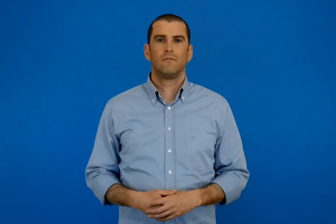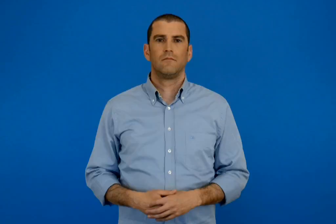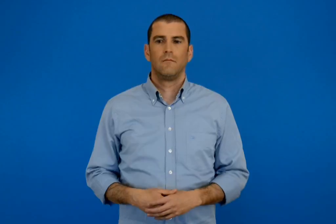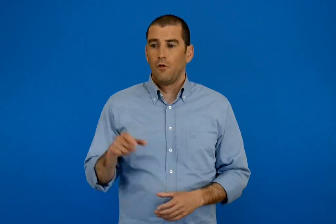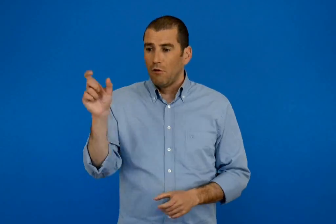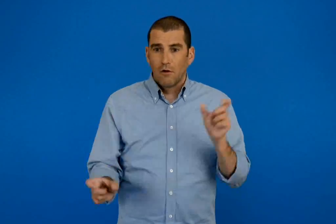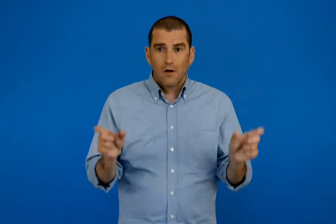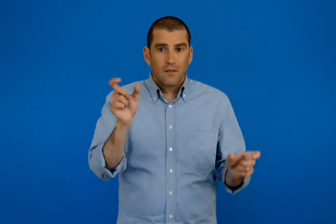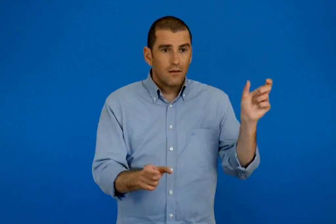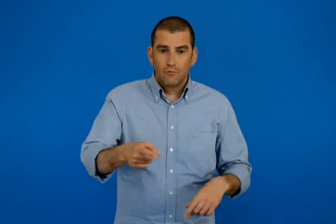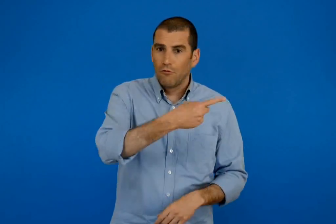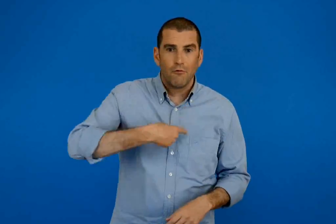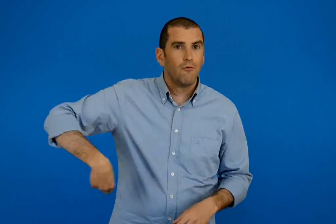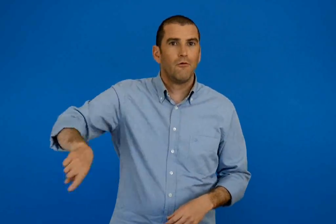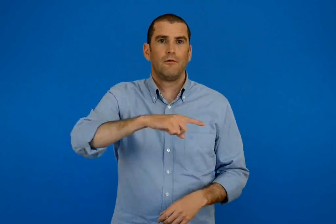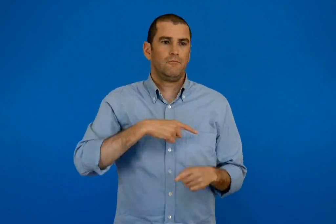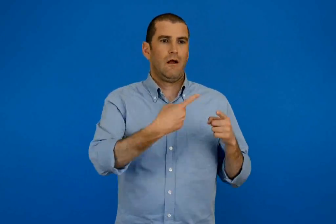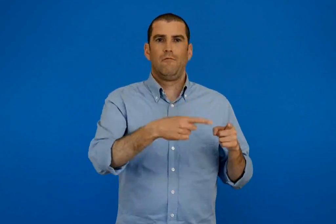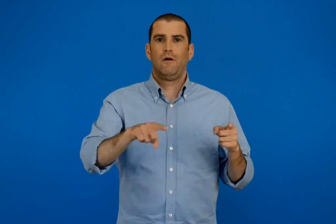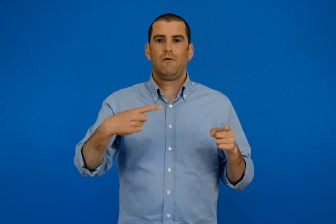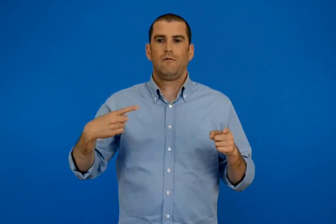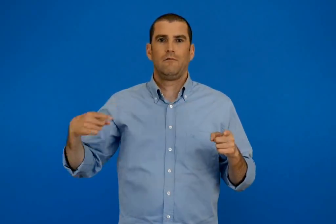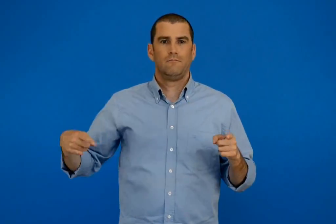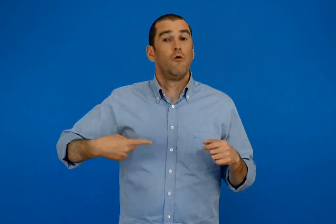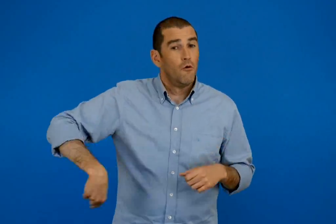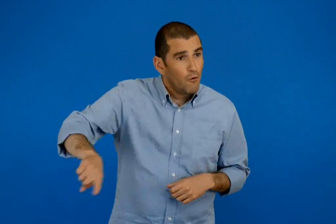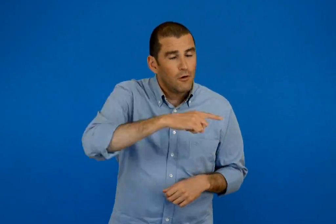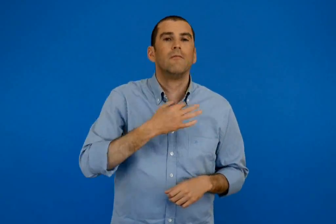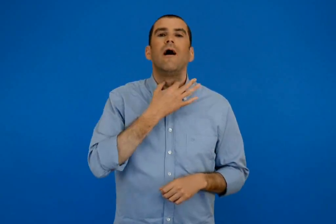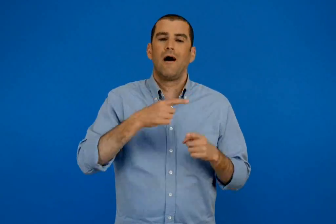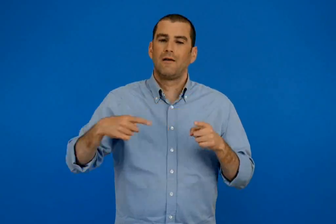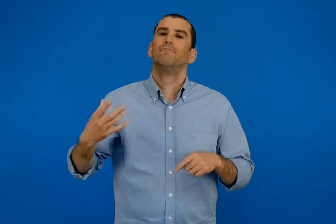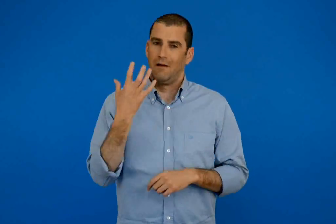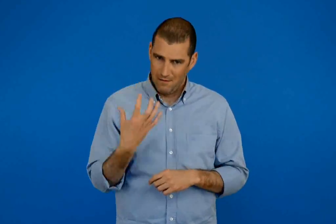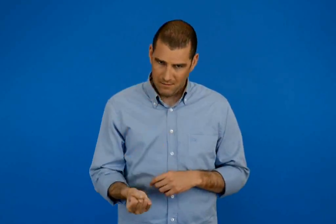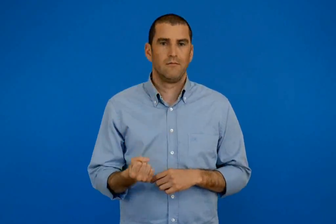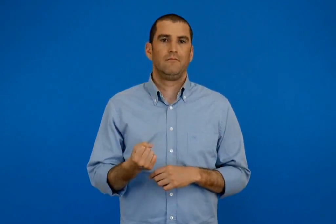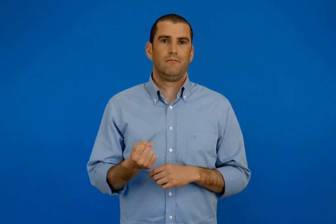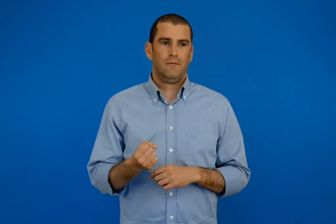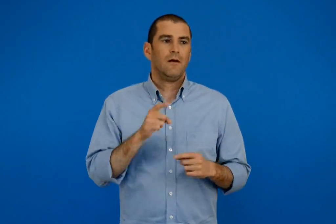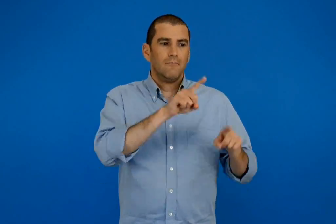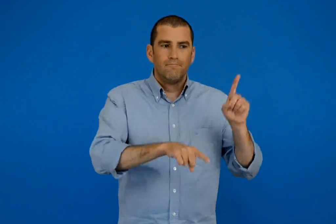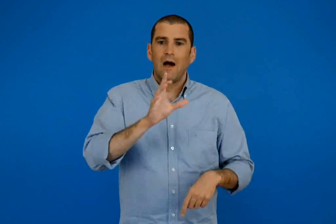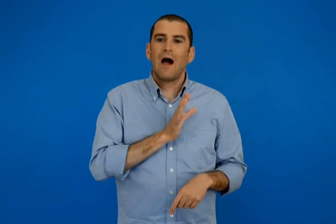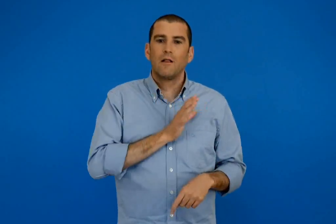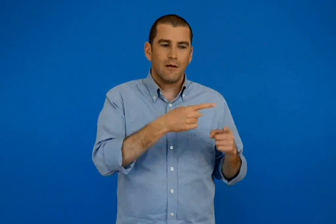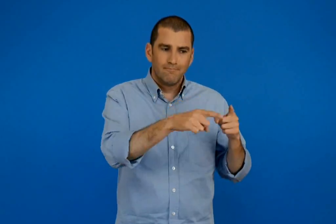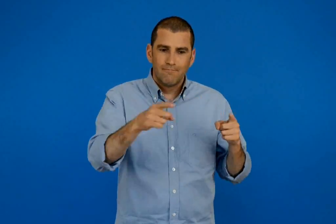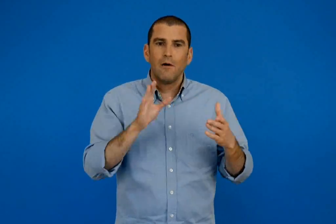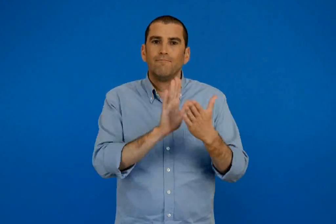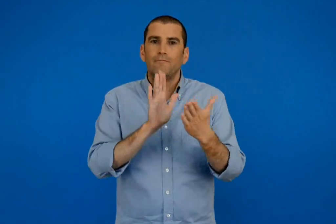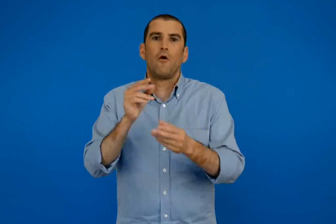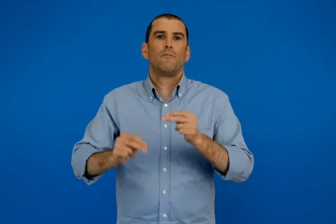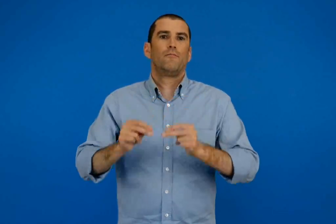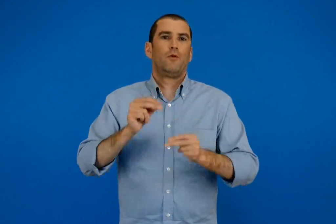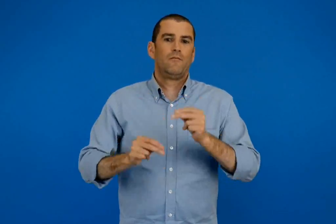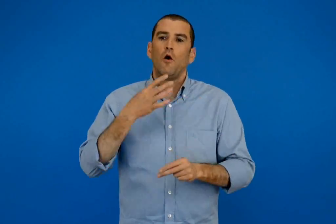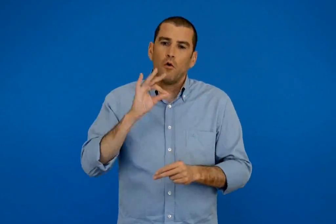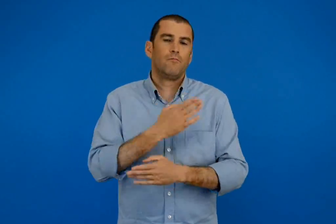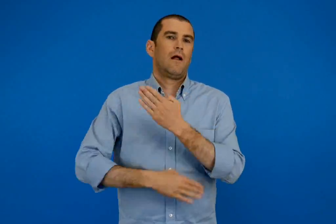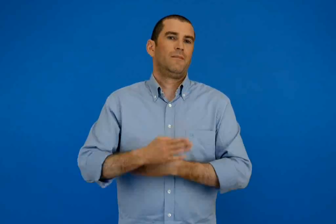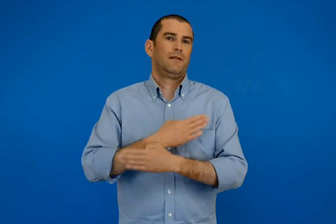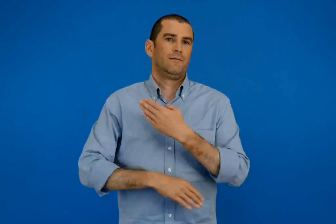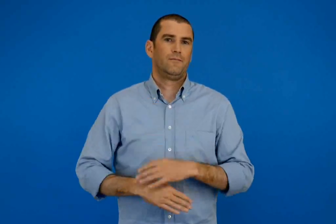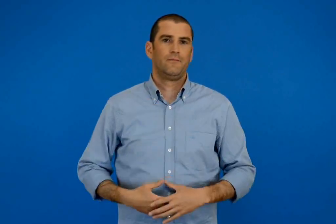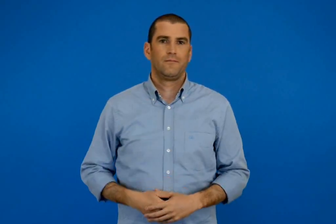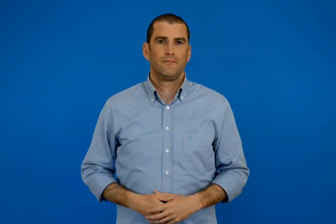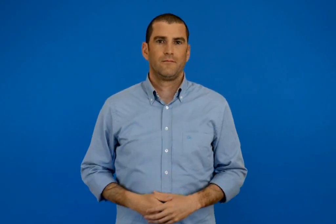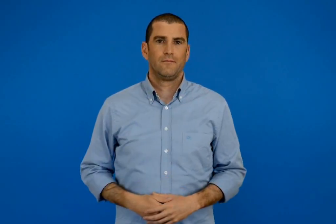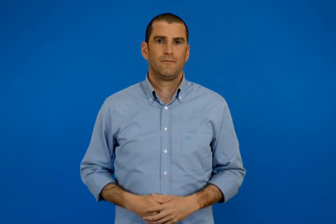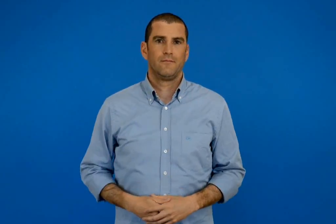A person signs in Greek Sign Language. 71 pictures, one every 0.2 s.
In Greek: ο καθένας µας είναι διαφορετικός και όλοι µας έχουμε ανάγκες υπάρχουν γύρω µας άνθρωποι που αντιμετωπίζουν ιδιαίτερα προβλήματα επειδή έχουν ειδικές ανάγκες
